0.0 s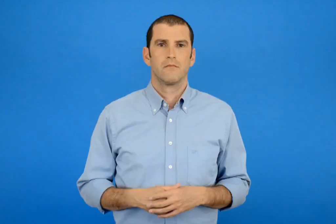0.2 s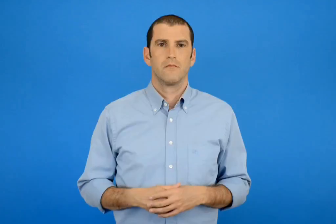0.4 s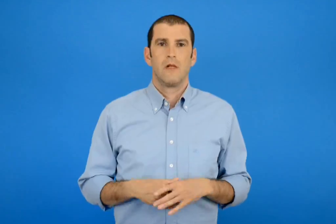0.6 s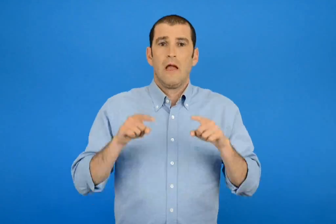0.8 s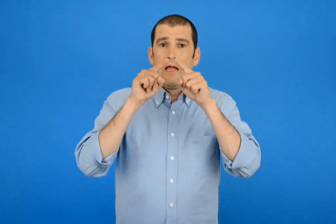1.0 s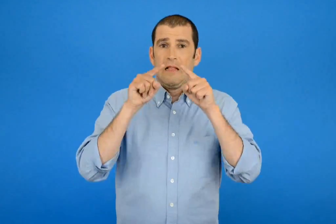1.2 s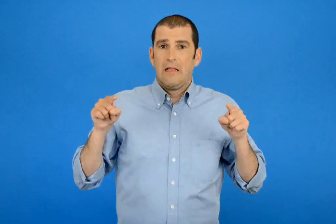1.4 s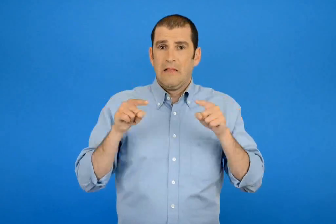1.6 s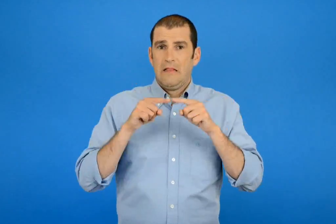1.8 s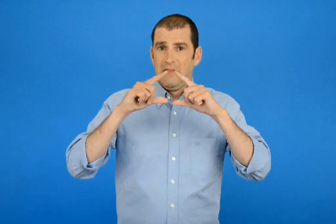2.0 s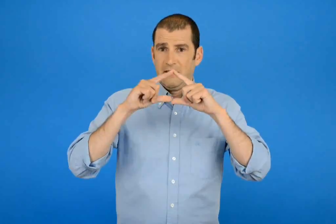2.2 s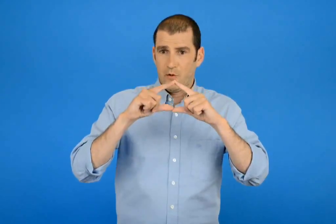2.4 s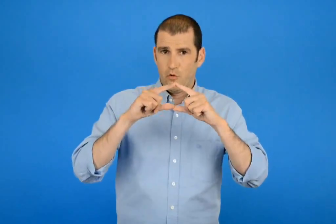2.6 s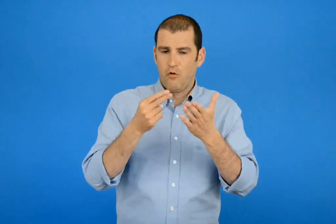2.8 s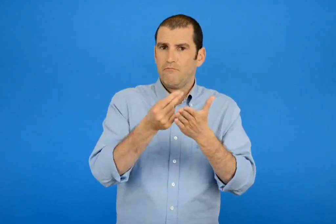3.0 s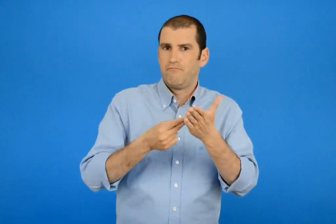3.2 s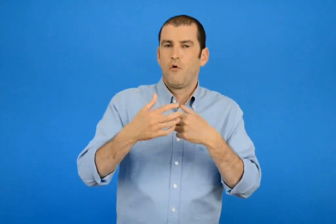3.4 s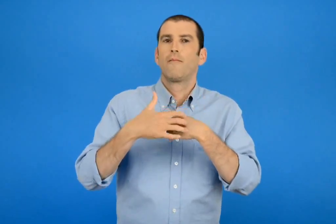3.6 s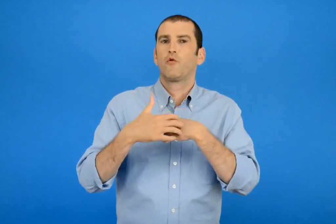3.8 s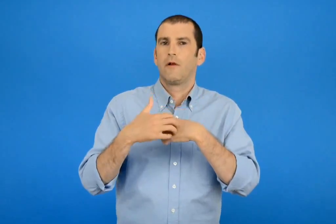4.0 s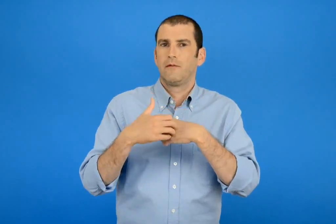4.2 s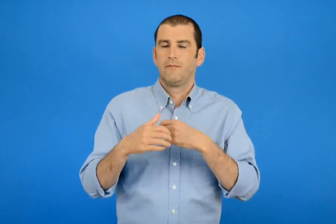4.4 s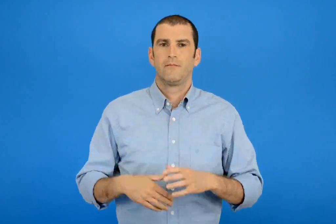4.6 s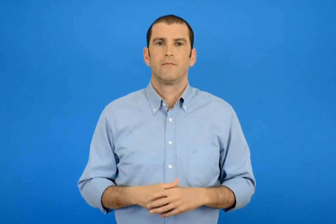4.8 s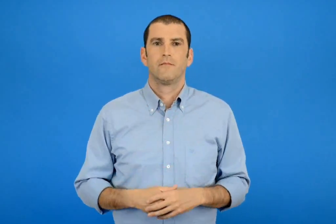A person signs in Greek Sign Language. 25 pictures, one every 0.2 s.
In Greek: τα τρίγωνα τα χρωματίζω πορτοκαλί
